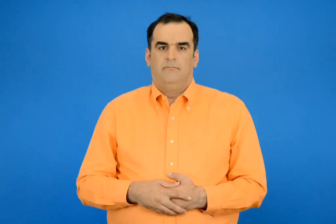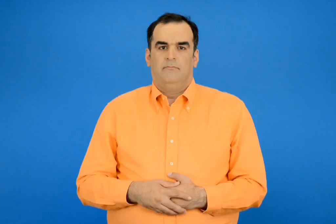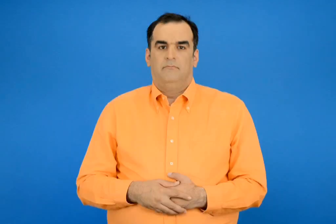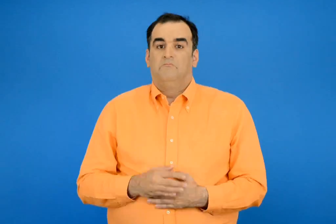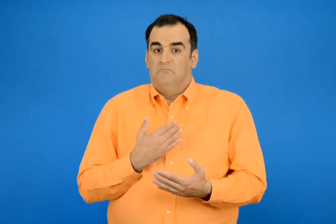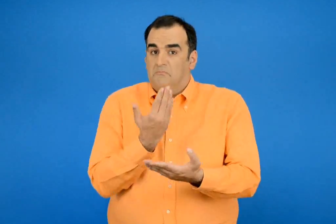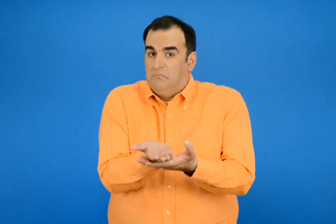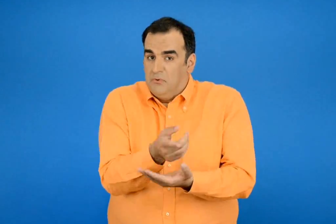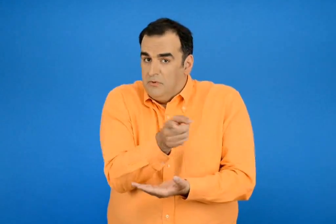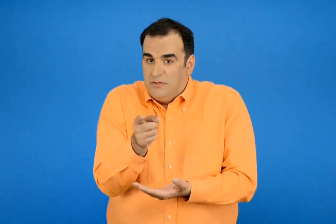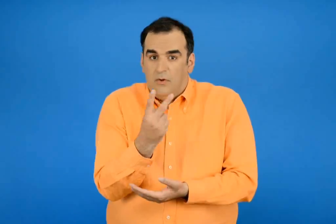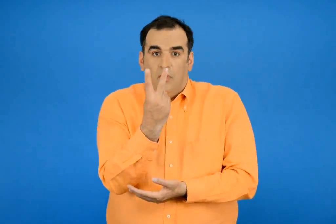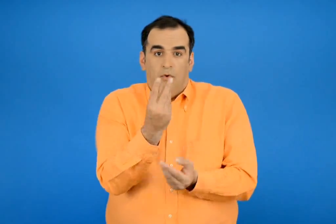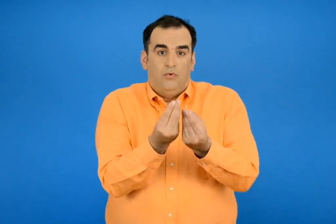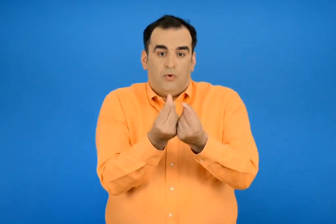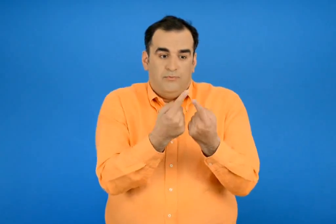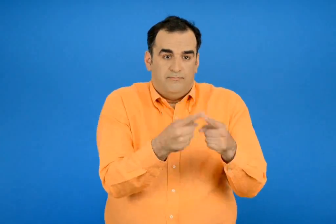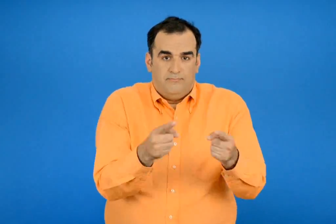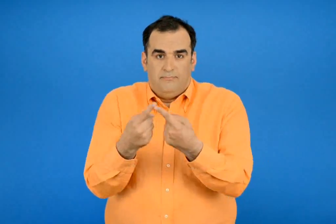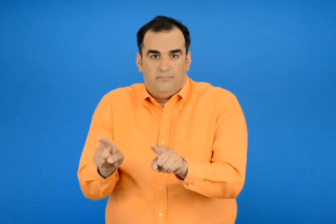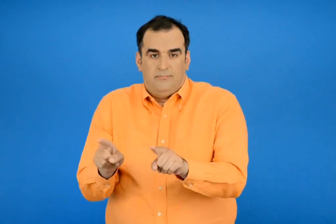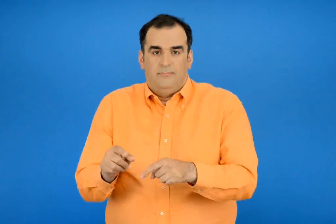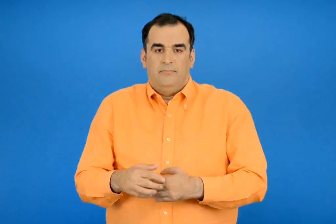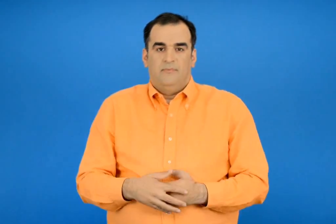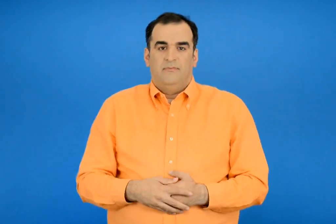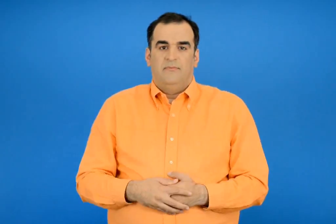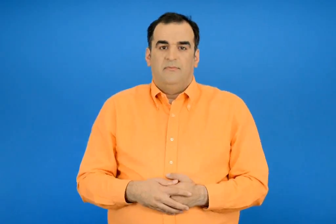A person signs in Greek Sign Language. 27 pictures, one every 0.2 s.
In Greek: προτείνουμε δύο διαφορετικούς τρόπους
